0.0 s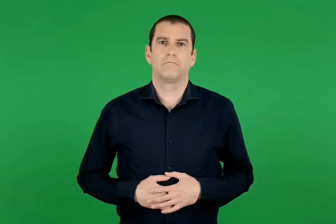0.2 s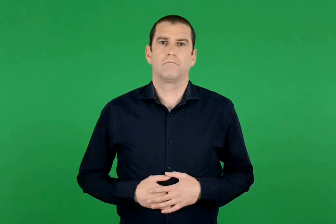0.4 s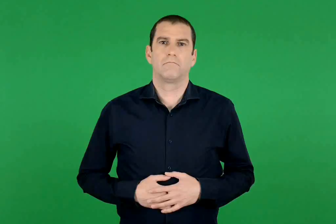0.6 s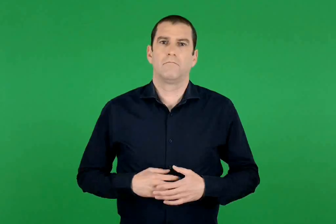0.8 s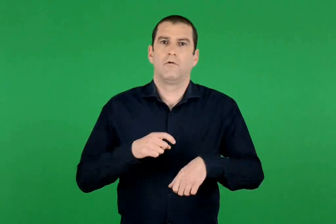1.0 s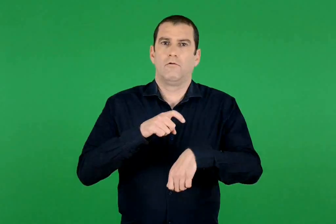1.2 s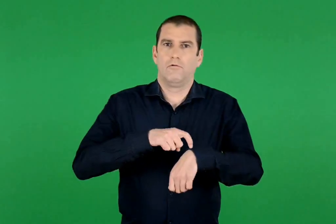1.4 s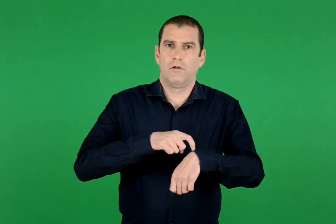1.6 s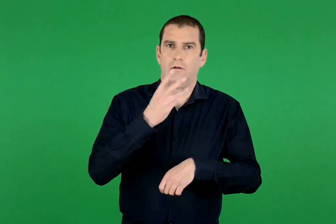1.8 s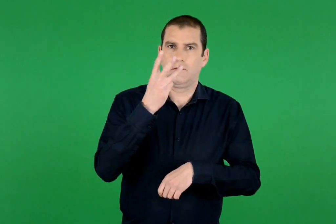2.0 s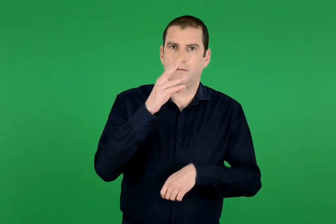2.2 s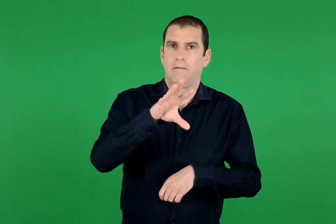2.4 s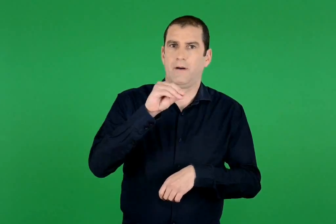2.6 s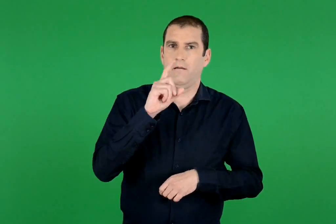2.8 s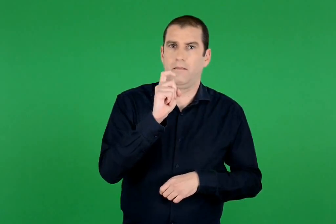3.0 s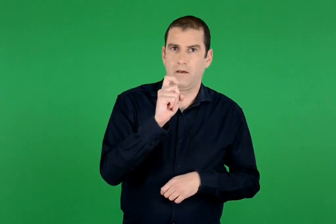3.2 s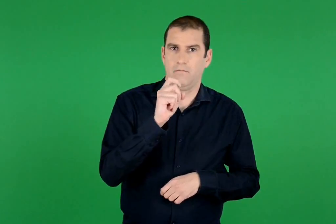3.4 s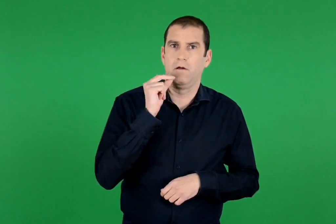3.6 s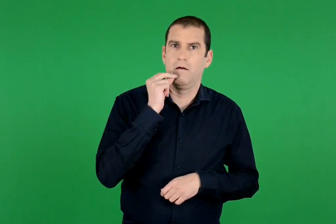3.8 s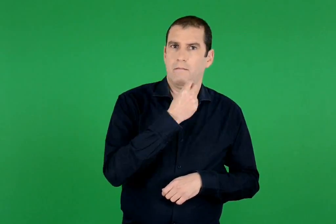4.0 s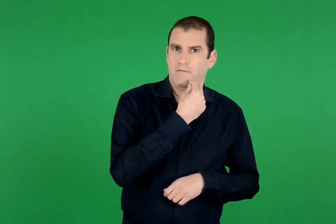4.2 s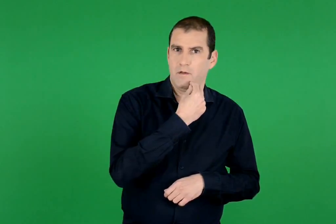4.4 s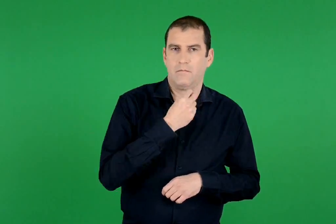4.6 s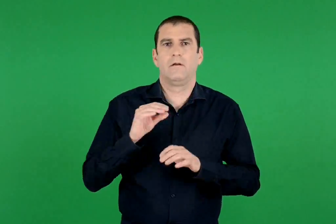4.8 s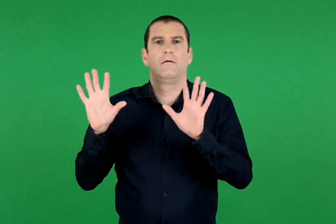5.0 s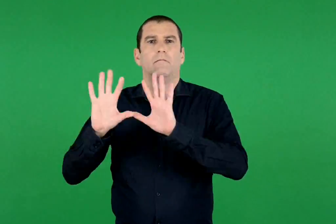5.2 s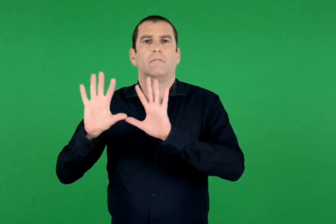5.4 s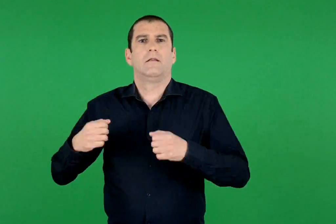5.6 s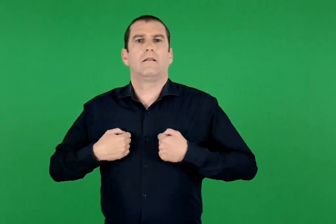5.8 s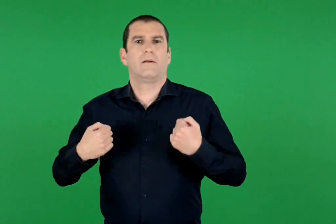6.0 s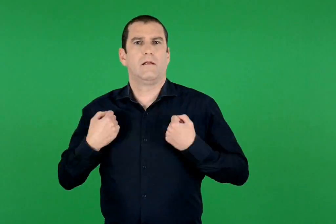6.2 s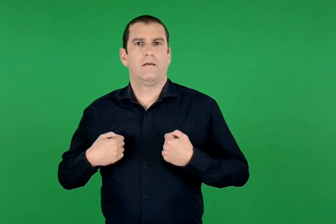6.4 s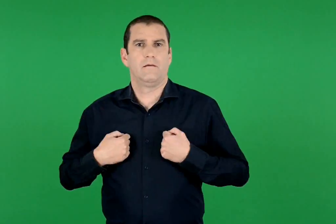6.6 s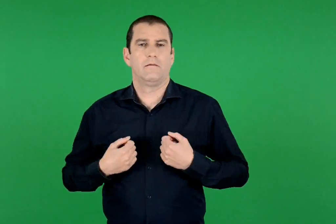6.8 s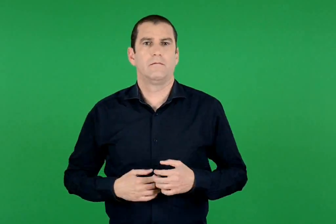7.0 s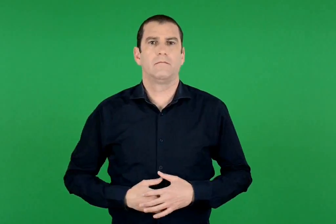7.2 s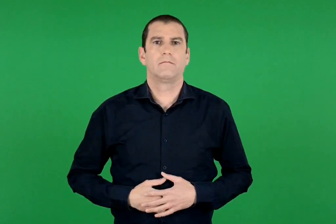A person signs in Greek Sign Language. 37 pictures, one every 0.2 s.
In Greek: 14 50 τηλεπαιχνίδι
